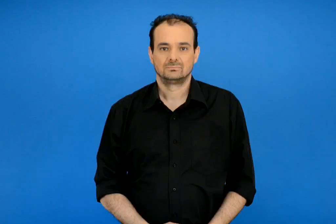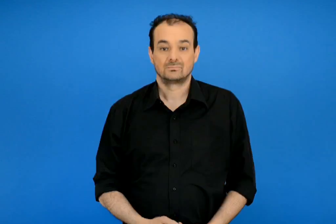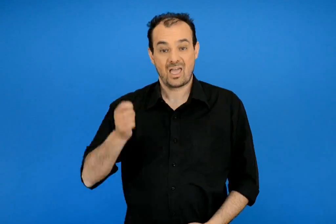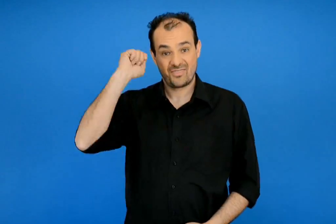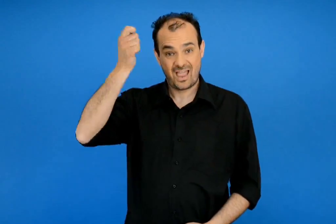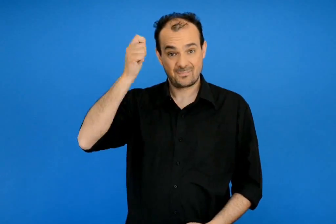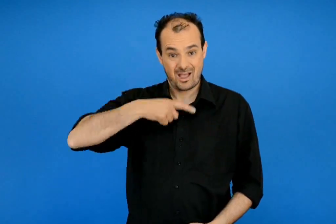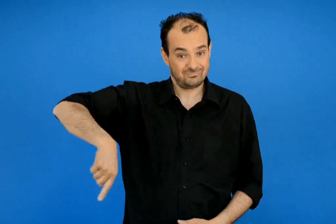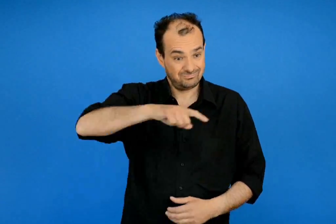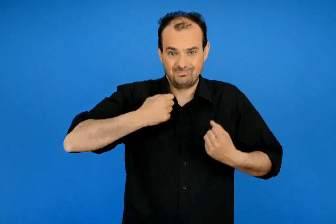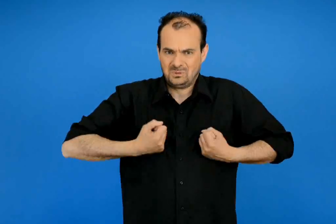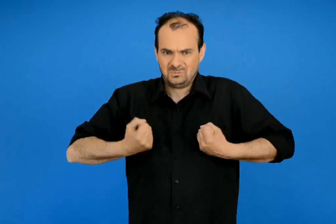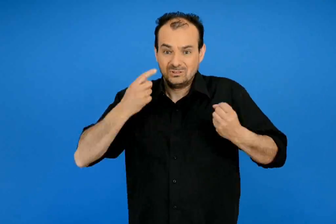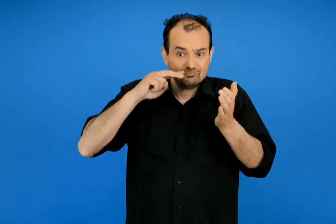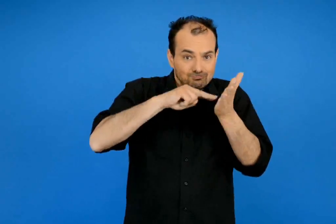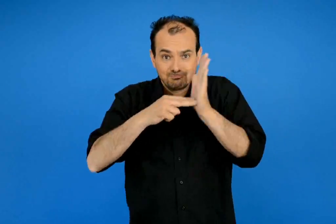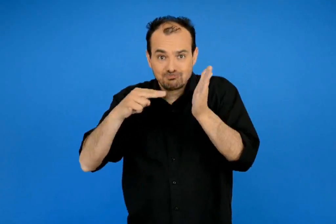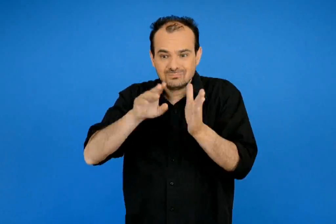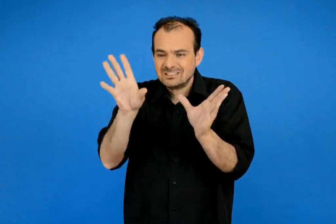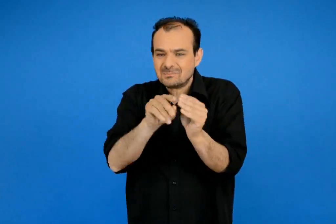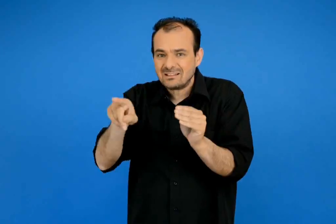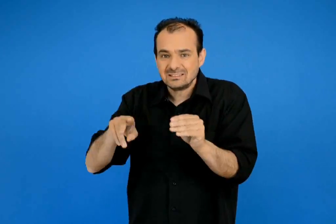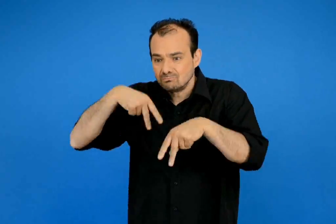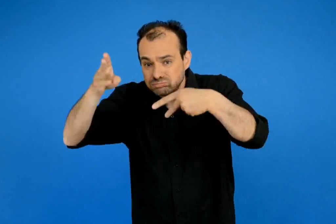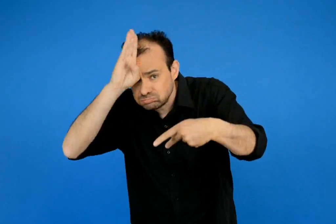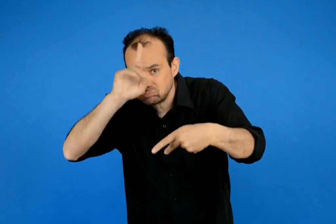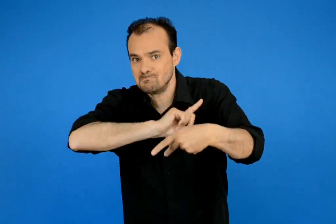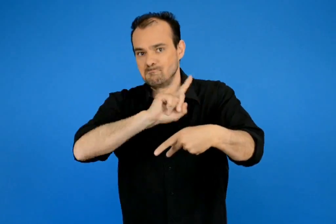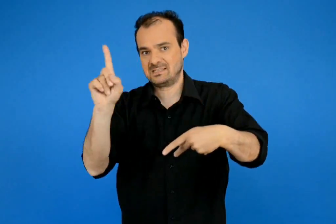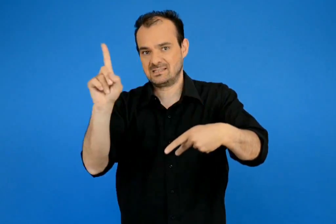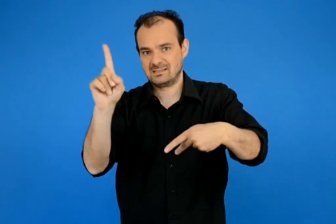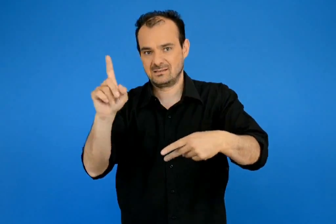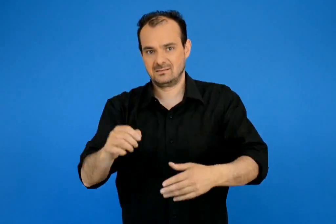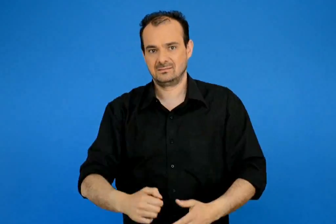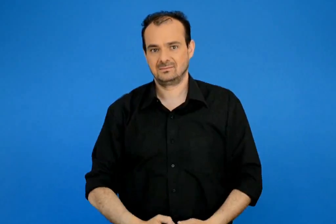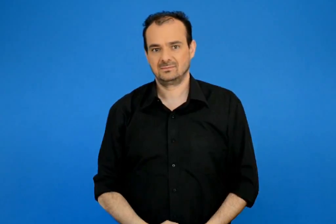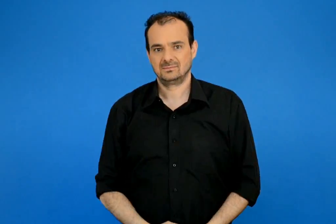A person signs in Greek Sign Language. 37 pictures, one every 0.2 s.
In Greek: στο διάλειμμα παίζουμε και προσέχουμε να μη χτυπήσουμε τους συμμαθητές μας
